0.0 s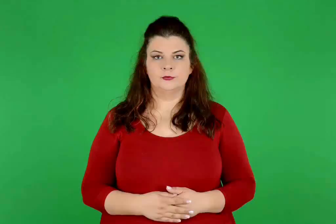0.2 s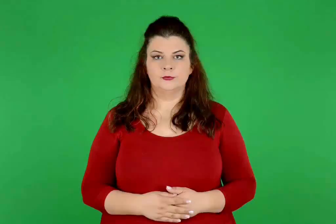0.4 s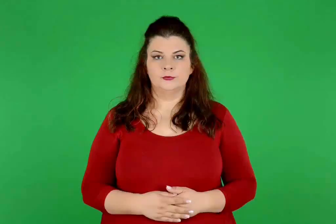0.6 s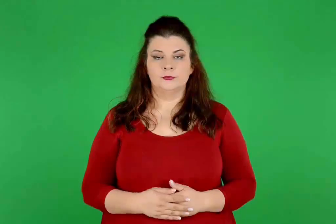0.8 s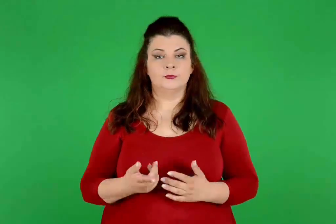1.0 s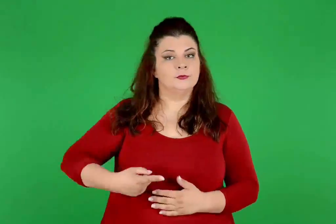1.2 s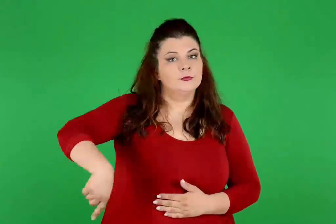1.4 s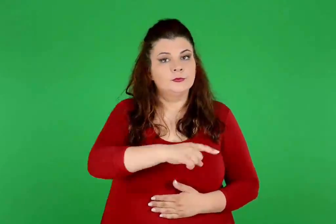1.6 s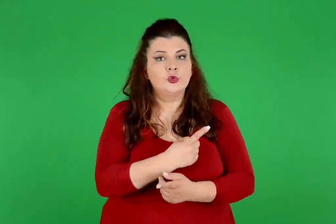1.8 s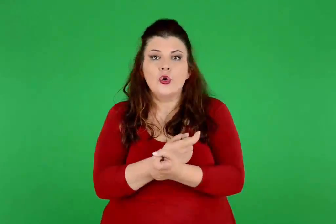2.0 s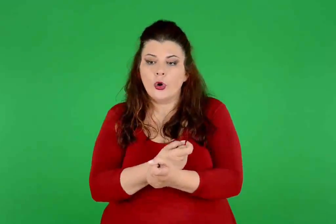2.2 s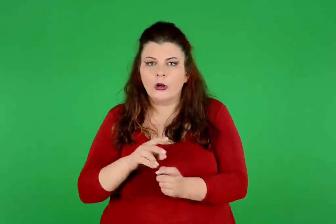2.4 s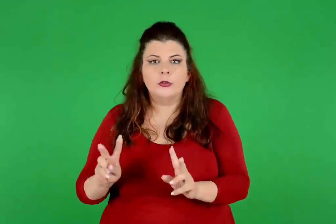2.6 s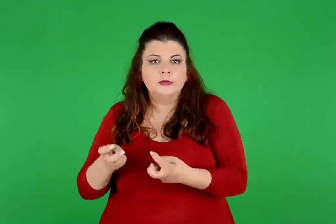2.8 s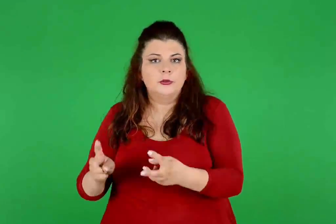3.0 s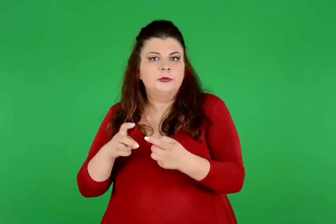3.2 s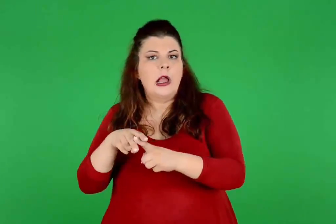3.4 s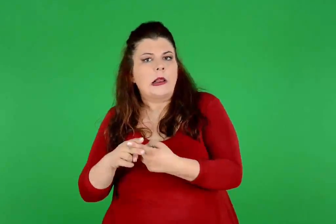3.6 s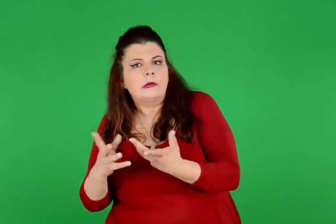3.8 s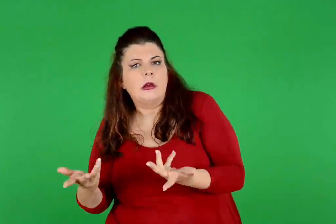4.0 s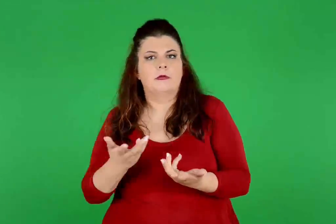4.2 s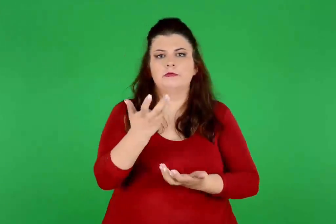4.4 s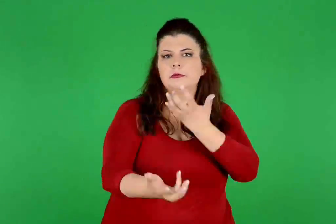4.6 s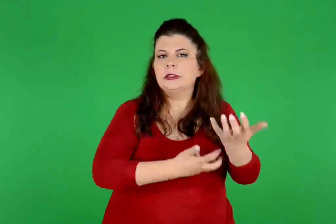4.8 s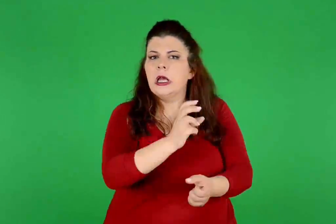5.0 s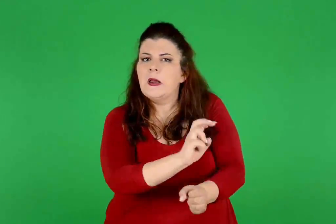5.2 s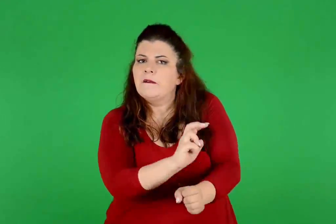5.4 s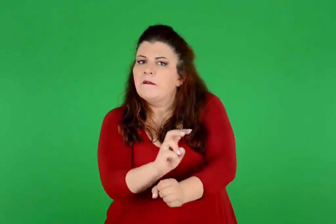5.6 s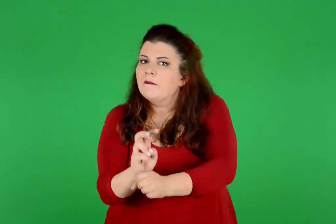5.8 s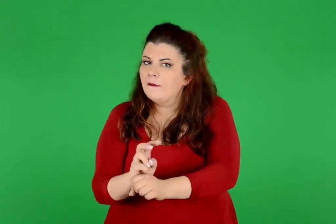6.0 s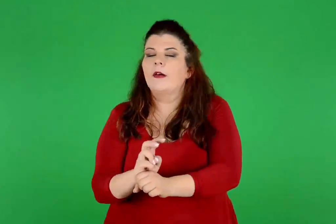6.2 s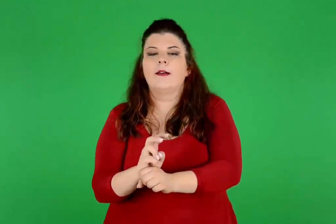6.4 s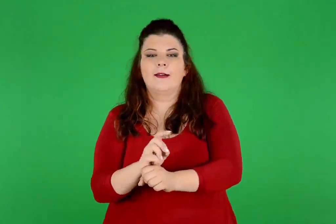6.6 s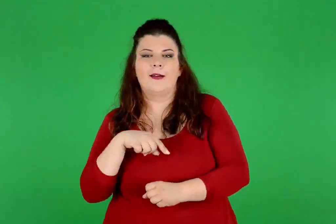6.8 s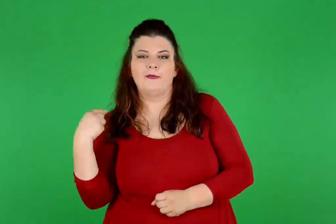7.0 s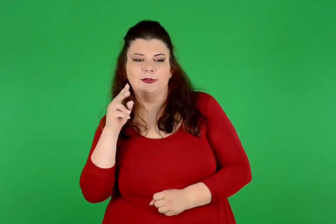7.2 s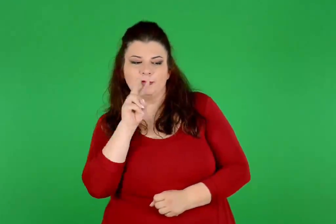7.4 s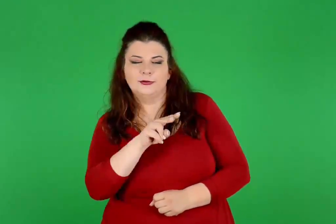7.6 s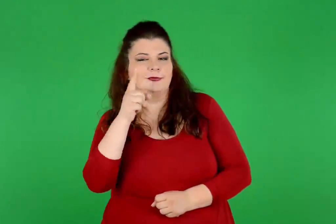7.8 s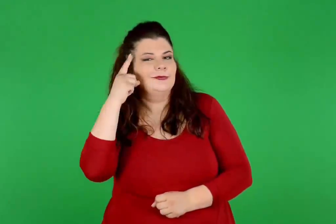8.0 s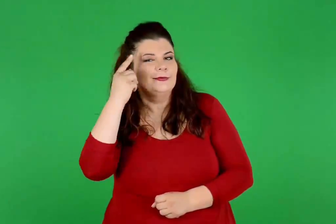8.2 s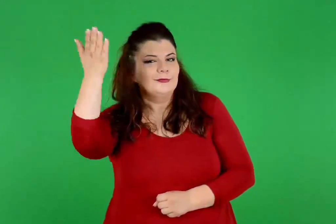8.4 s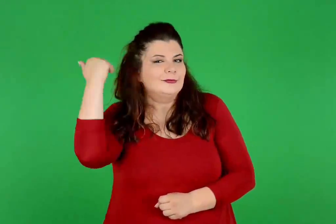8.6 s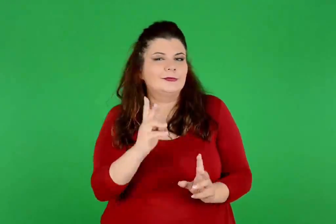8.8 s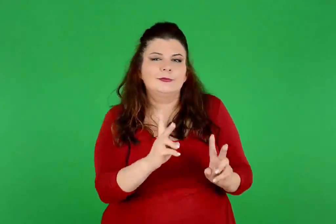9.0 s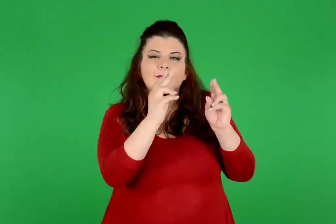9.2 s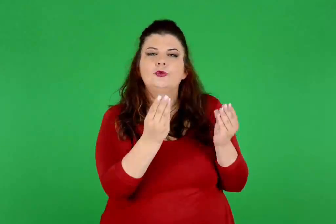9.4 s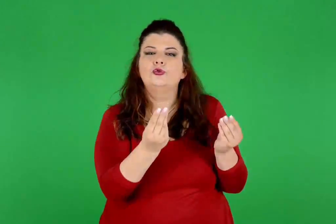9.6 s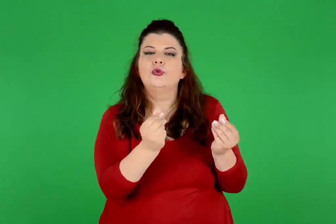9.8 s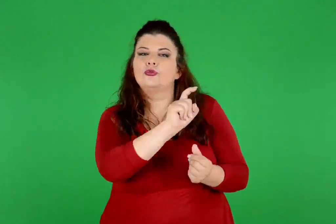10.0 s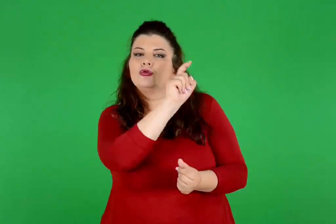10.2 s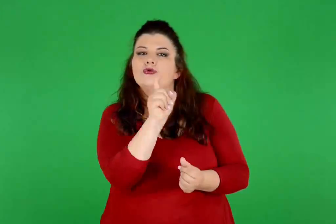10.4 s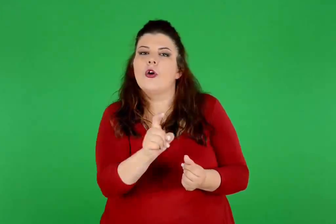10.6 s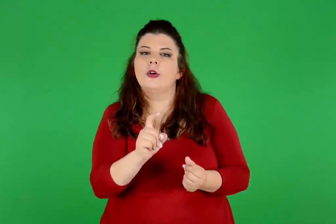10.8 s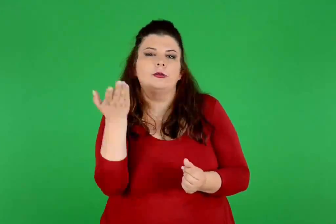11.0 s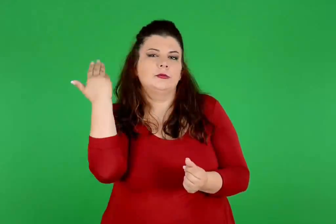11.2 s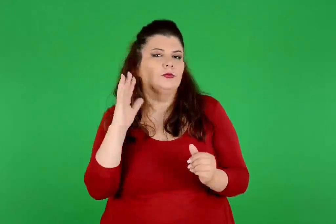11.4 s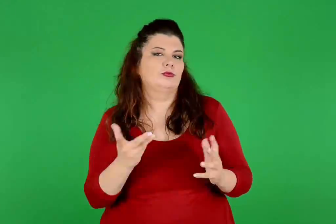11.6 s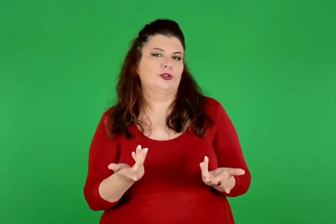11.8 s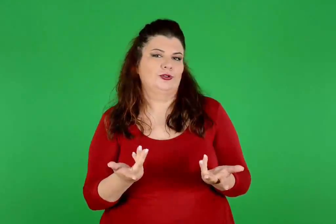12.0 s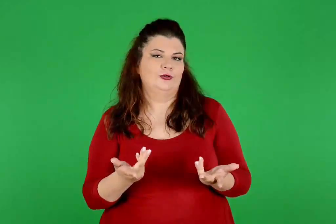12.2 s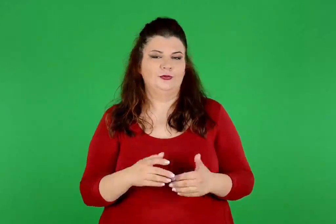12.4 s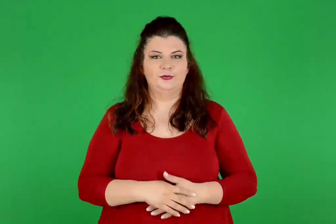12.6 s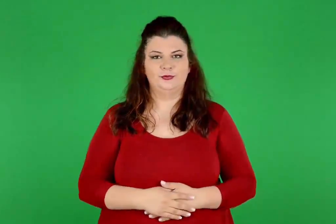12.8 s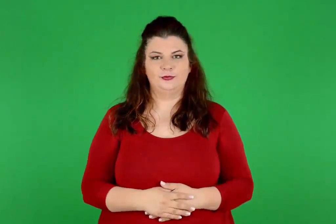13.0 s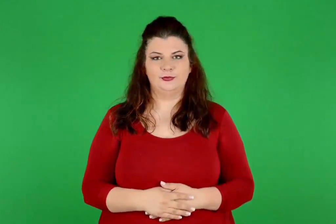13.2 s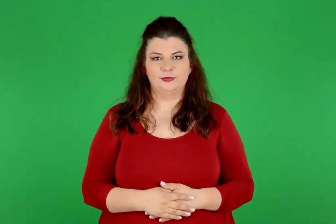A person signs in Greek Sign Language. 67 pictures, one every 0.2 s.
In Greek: και αν κοντά στα κόκαλα βρεθούνε και τίποτα εργαλεία ή απομεινάρια από κανένα τζάκι , ένα μέρος από τη ζωή αυτής της εποχής γίνεται γνωστό
